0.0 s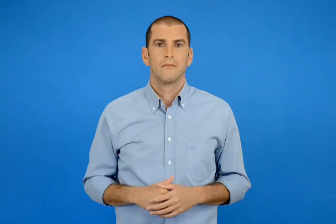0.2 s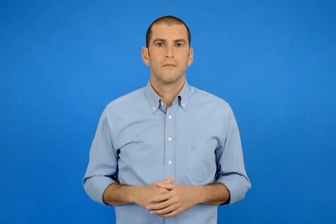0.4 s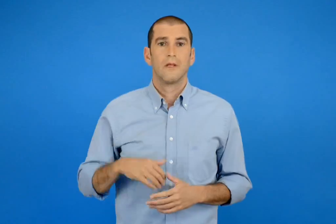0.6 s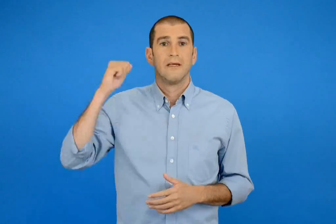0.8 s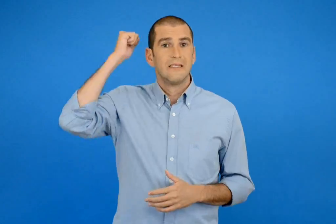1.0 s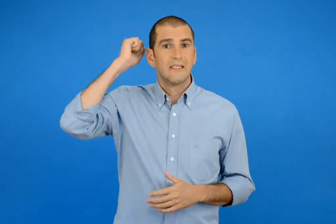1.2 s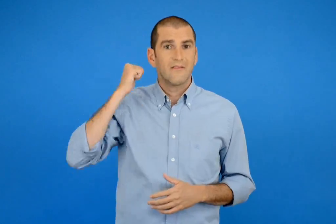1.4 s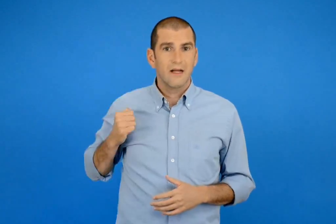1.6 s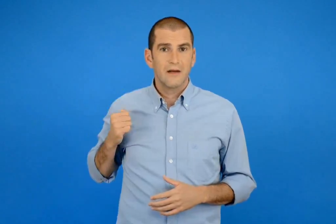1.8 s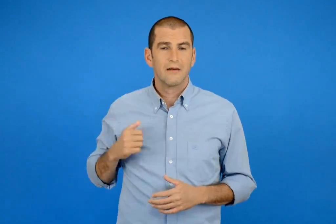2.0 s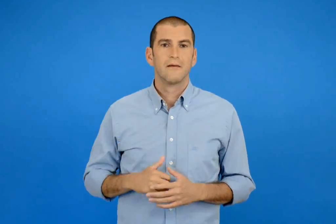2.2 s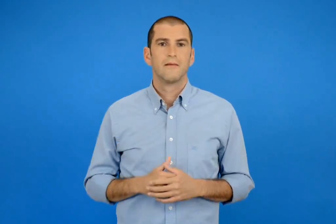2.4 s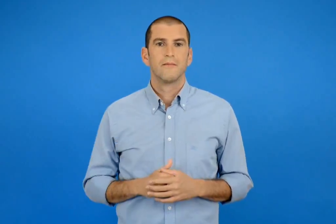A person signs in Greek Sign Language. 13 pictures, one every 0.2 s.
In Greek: σαββίνα
